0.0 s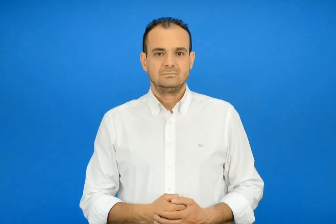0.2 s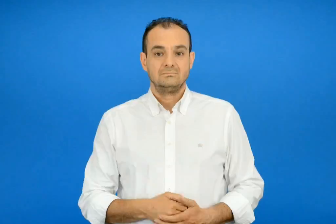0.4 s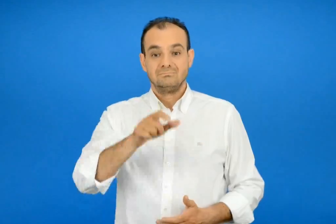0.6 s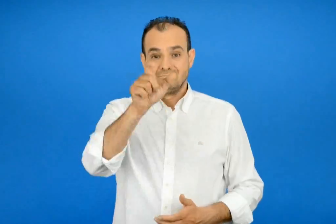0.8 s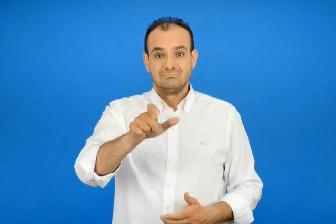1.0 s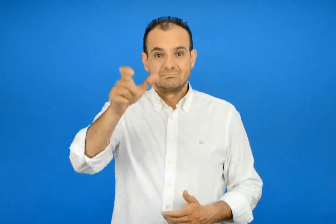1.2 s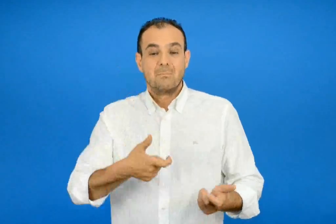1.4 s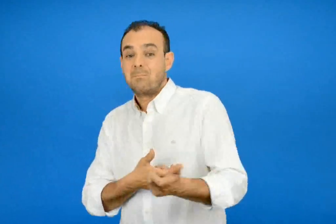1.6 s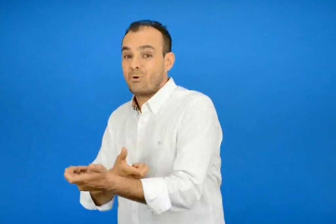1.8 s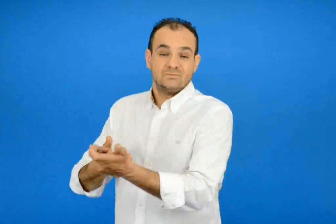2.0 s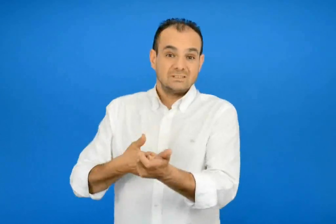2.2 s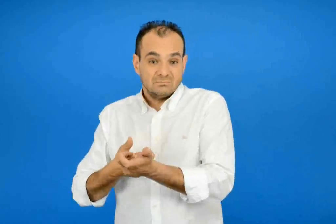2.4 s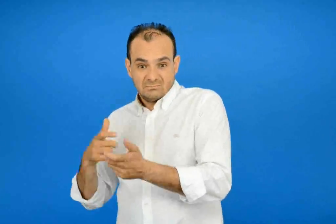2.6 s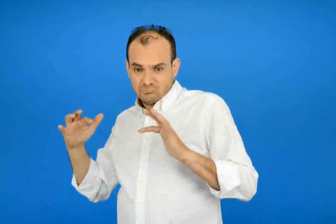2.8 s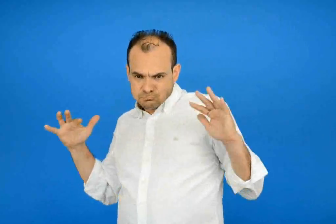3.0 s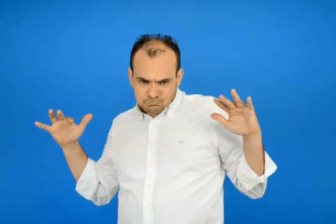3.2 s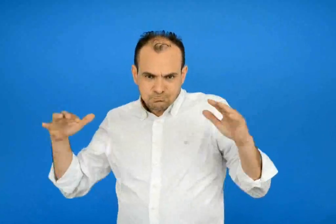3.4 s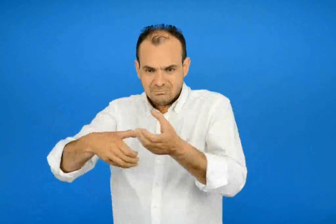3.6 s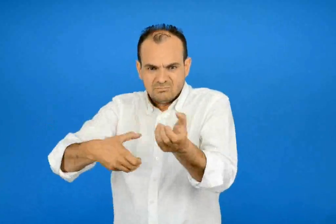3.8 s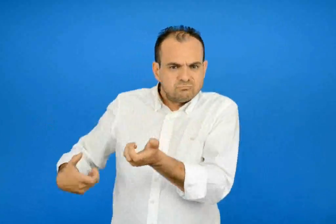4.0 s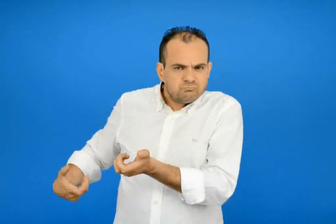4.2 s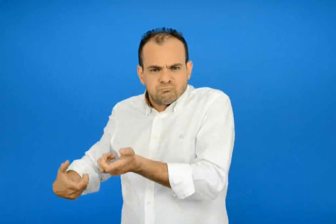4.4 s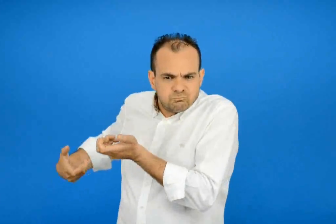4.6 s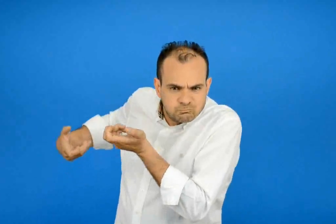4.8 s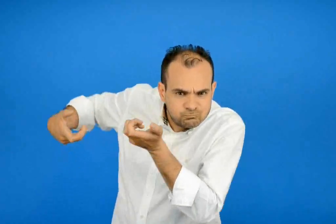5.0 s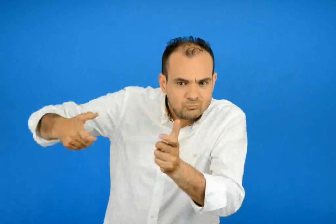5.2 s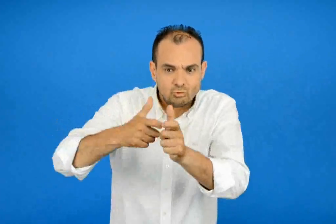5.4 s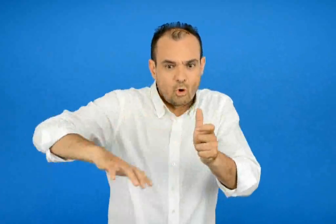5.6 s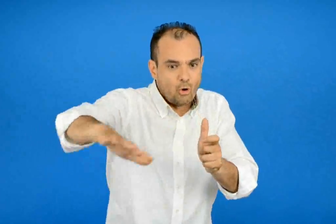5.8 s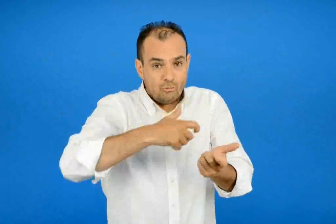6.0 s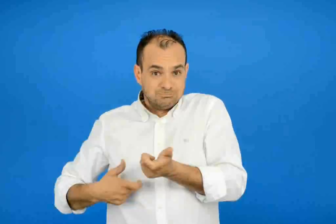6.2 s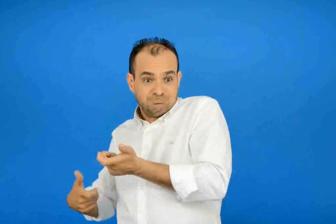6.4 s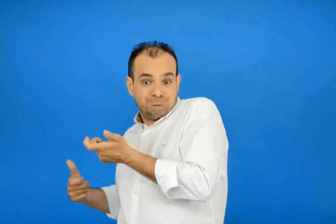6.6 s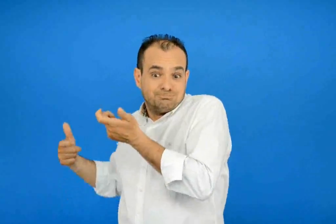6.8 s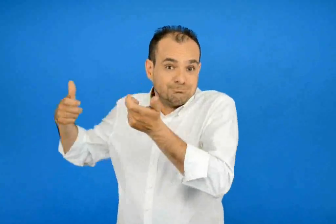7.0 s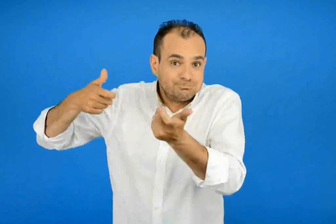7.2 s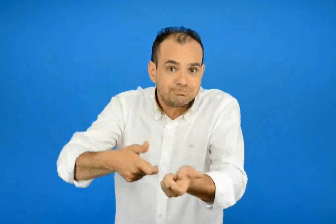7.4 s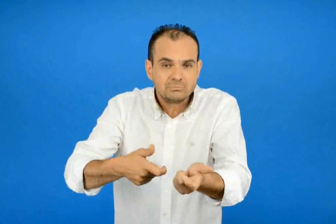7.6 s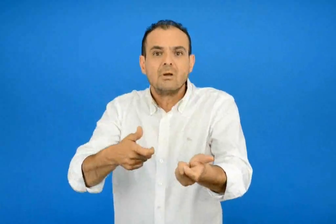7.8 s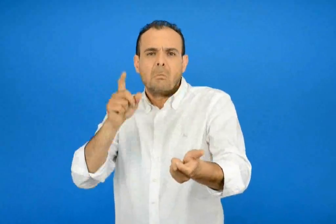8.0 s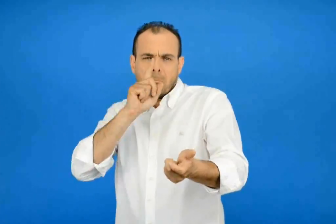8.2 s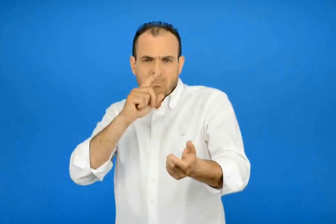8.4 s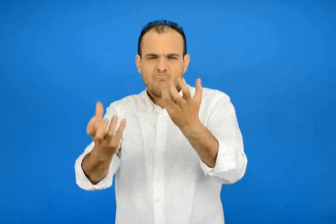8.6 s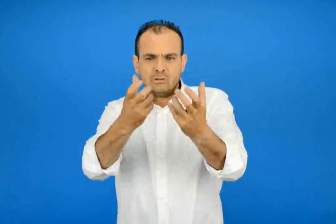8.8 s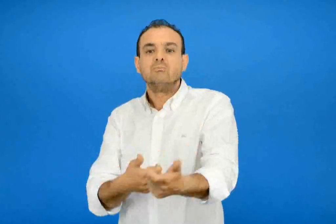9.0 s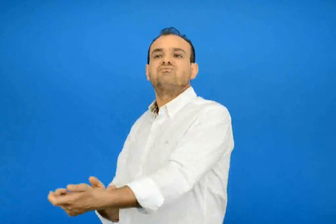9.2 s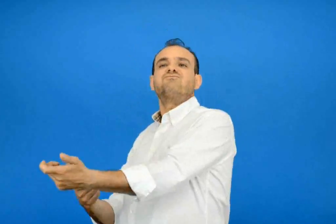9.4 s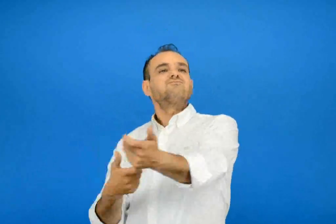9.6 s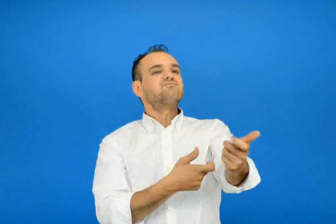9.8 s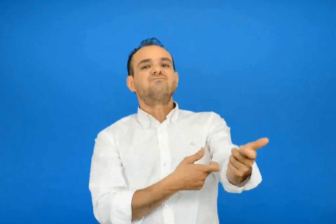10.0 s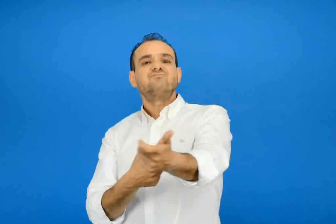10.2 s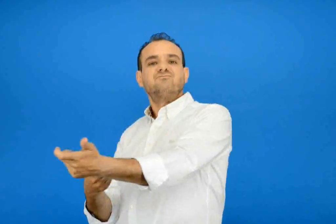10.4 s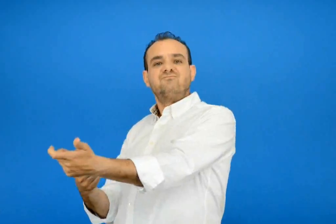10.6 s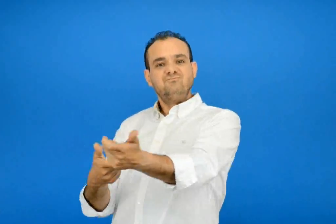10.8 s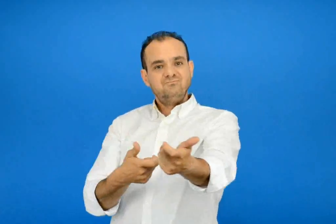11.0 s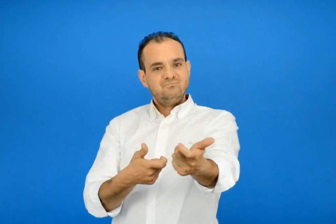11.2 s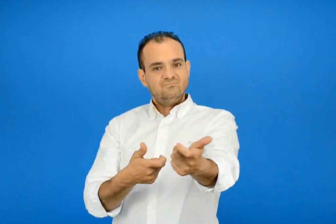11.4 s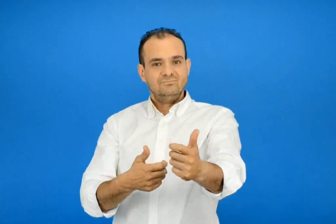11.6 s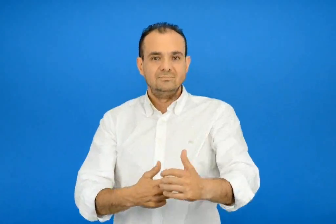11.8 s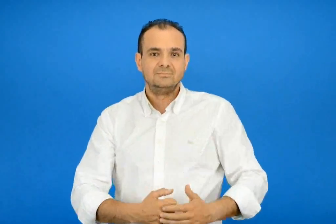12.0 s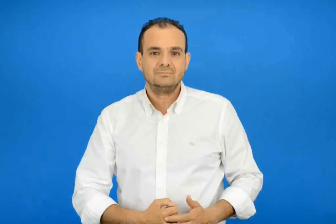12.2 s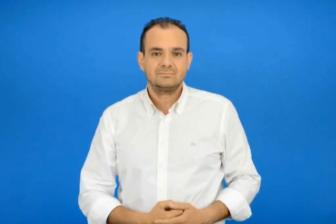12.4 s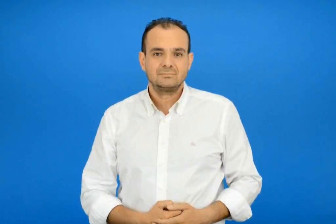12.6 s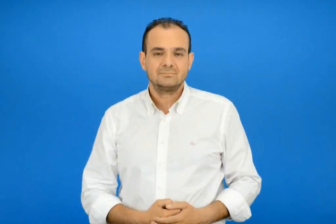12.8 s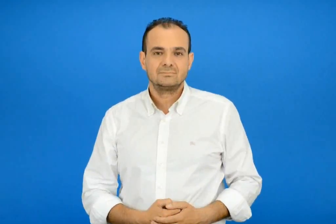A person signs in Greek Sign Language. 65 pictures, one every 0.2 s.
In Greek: έφτασαν οι πυροσβέστες κουβάλησαν τις μάνικες ορμήσαν στο σχολείο και έκαναν ότι σβήνουν τη φωτιά
